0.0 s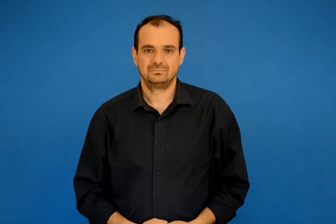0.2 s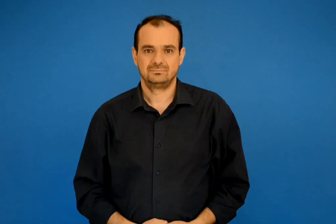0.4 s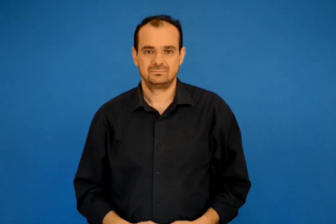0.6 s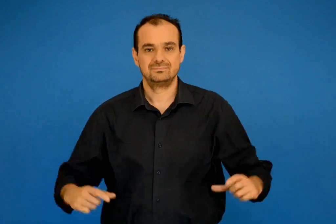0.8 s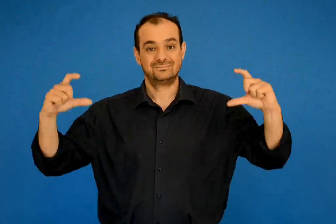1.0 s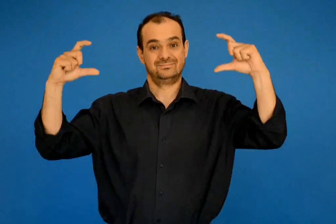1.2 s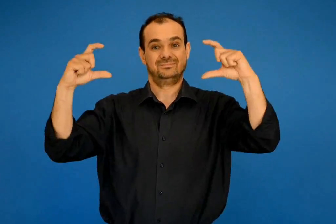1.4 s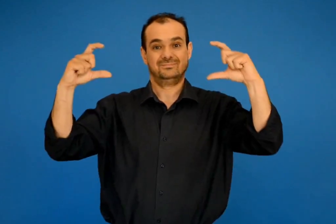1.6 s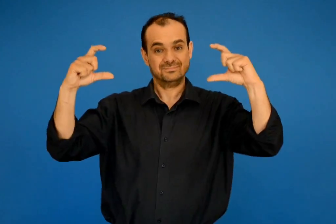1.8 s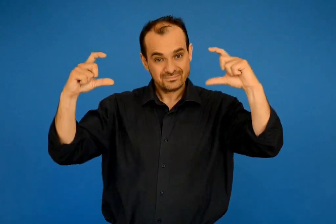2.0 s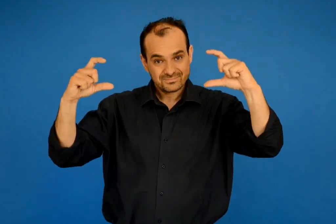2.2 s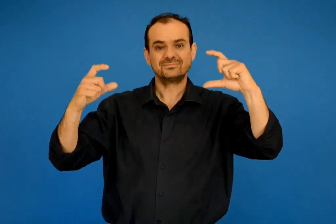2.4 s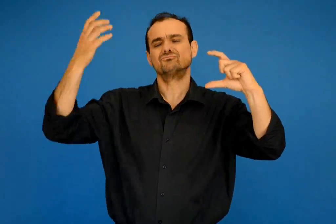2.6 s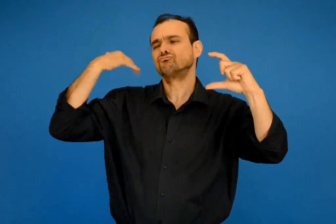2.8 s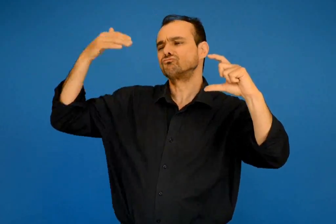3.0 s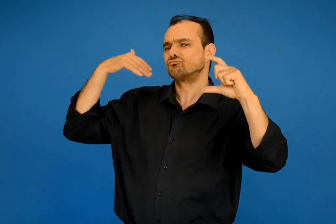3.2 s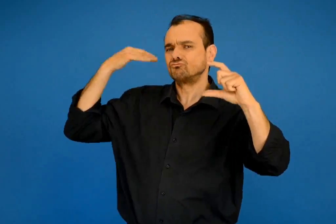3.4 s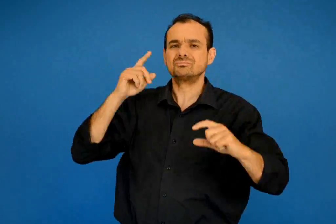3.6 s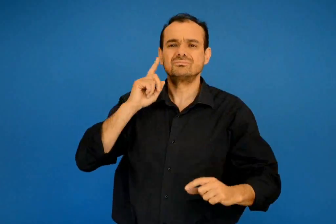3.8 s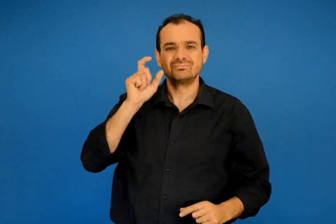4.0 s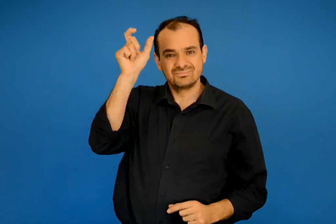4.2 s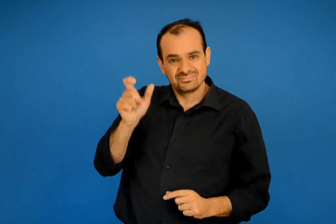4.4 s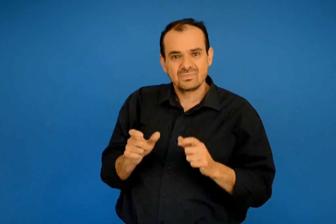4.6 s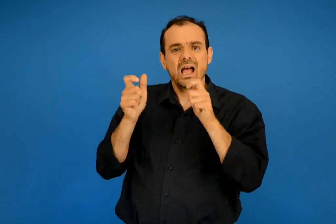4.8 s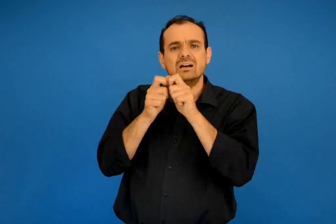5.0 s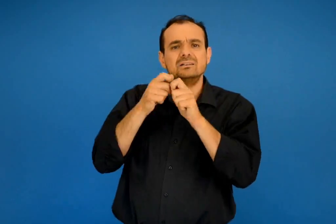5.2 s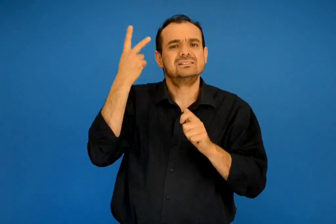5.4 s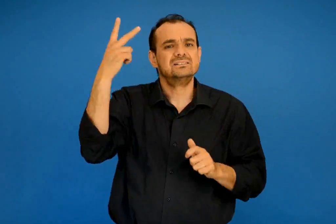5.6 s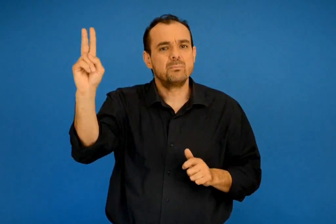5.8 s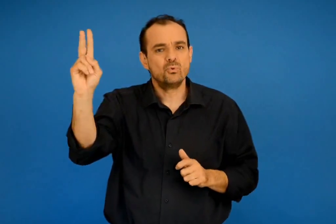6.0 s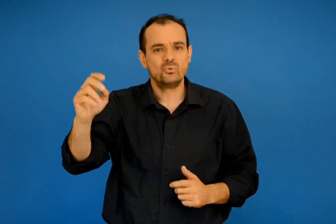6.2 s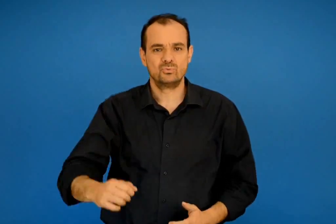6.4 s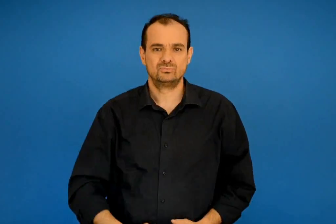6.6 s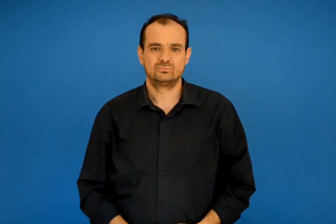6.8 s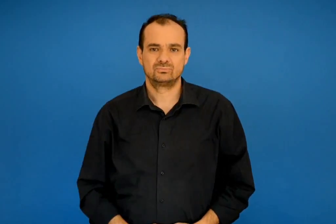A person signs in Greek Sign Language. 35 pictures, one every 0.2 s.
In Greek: ήτανε μια κοπέλα από τη σάμο
